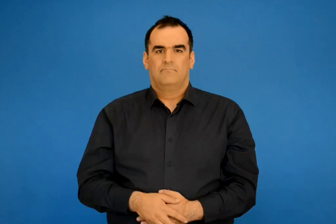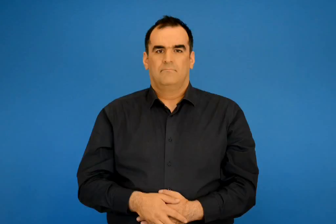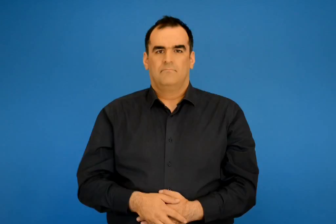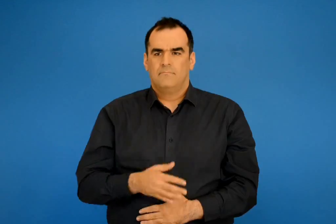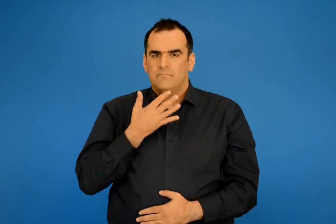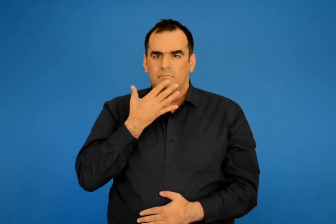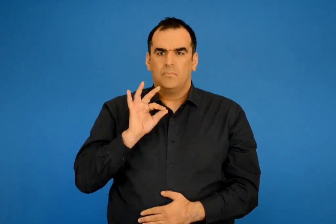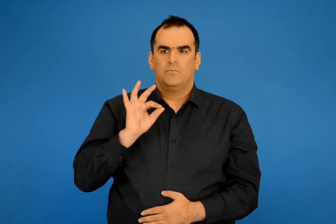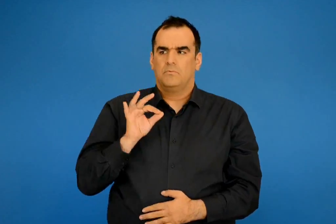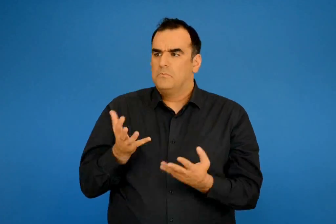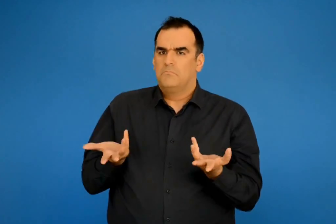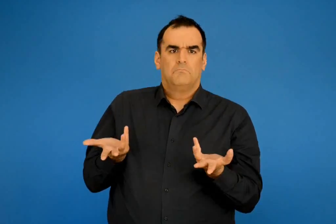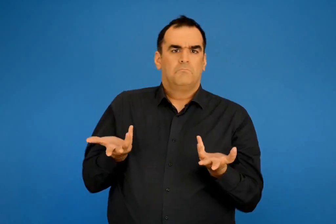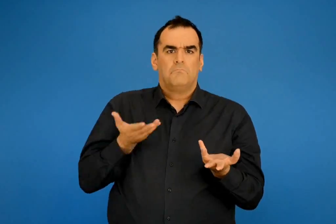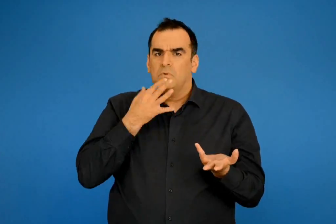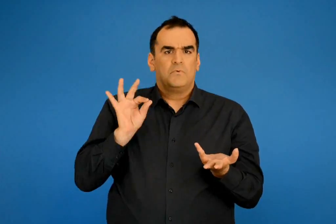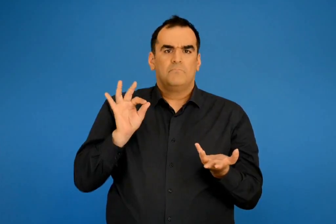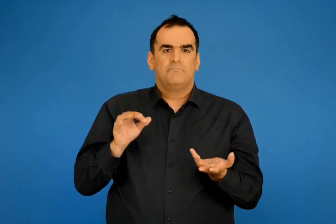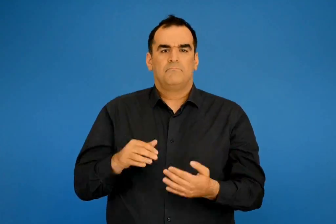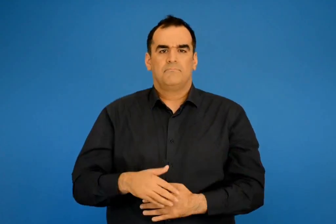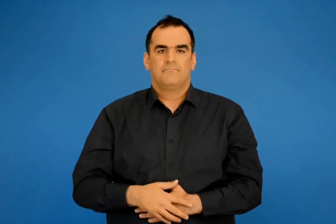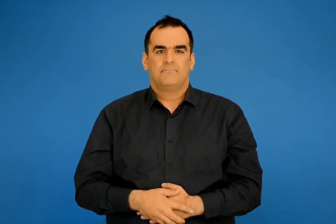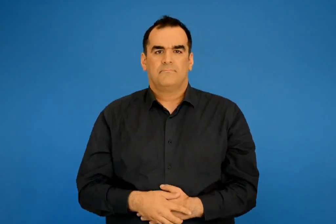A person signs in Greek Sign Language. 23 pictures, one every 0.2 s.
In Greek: γιατί τάχα ;
